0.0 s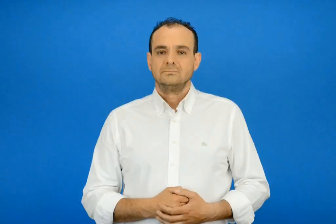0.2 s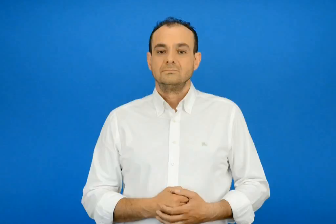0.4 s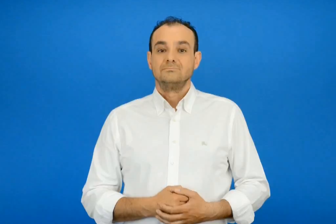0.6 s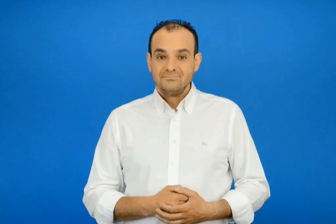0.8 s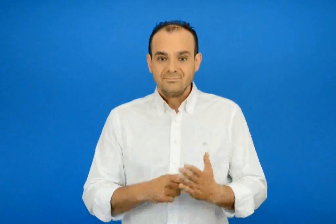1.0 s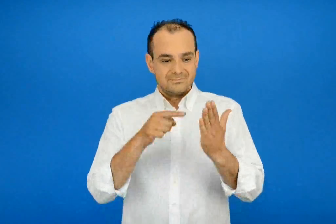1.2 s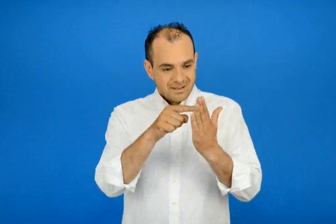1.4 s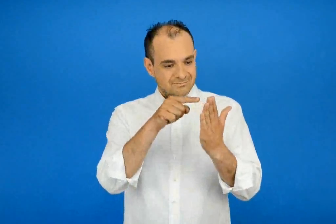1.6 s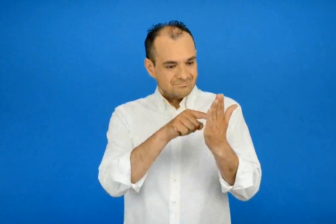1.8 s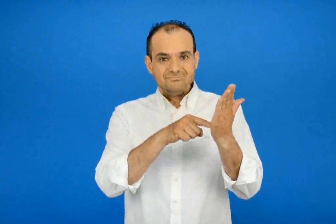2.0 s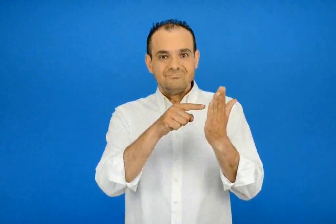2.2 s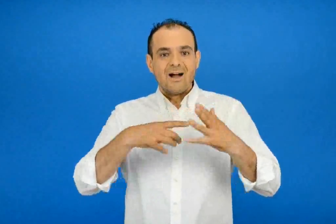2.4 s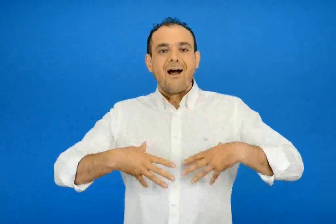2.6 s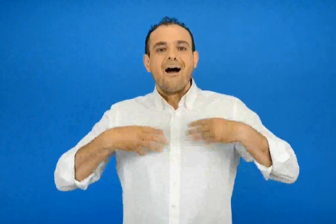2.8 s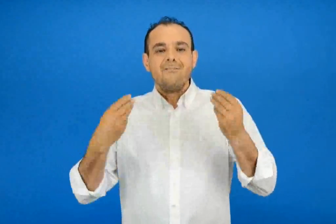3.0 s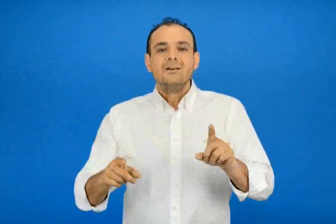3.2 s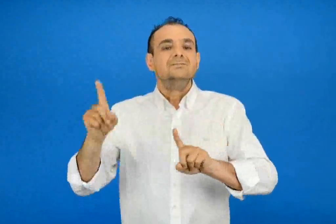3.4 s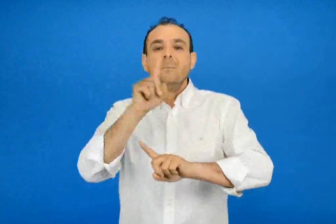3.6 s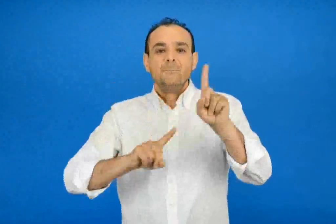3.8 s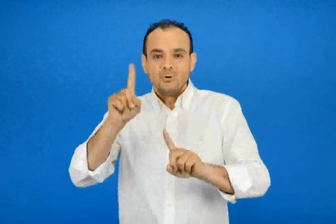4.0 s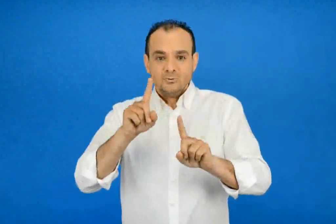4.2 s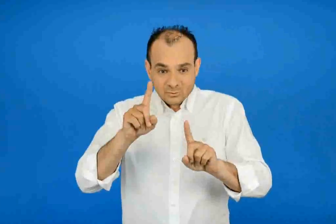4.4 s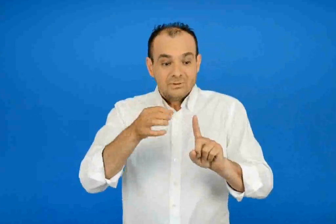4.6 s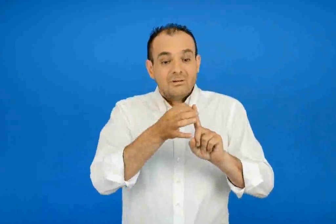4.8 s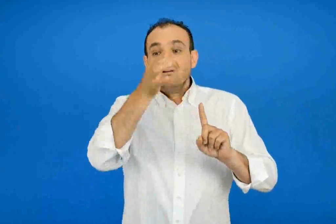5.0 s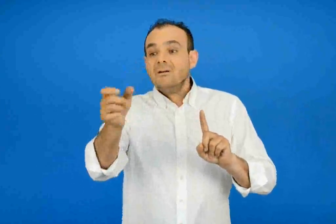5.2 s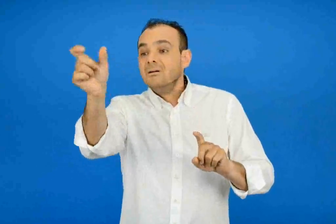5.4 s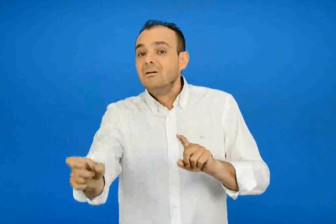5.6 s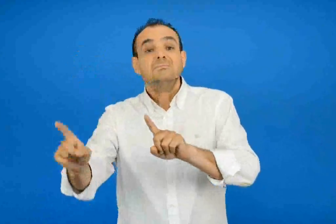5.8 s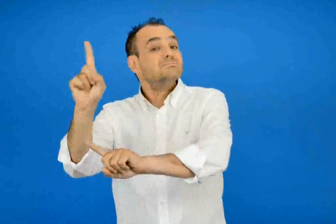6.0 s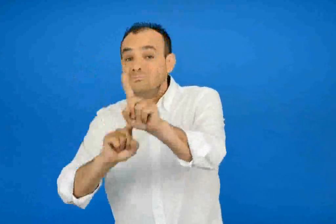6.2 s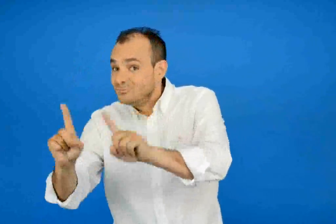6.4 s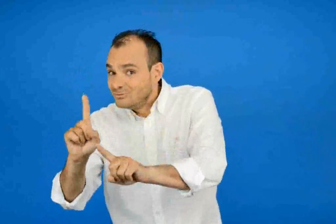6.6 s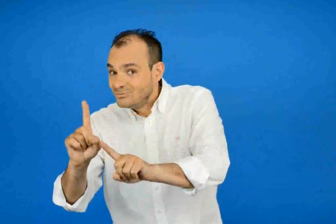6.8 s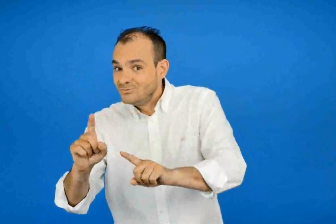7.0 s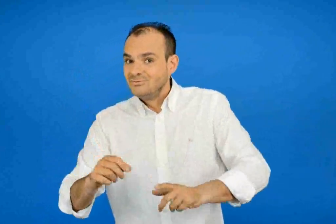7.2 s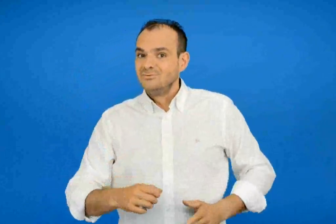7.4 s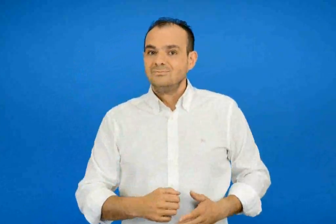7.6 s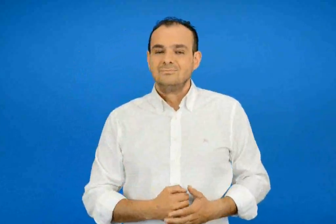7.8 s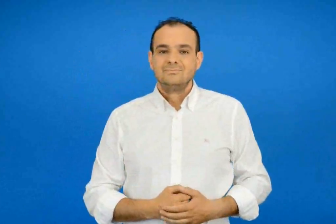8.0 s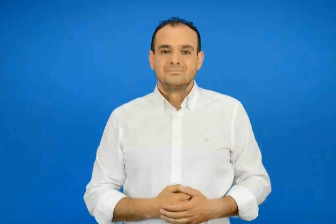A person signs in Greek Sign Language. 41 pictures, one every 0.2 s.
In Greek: ποιός εύχεται κάθε φορά ; σε ποιόν ;
